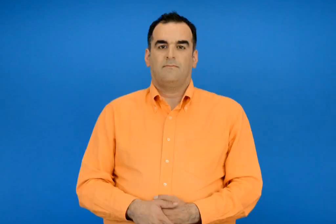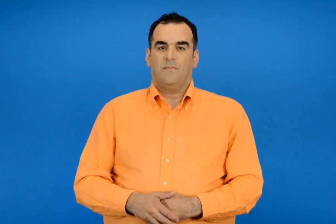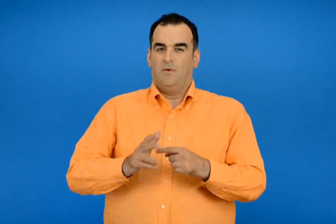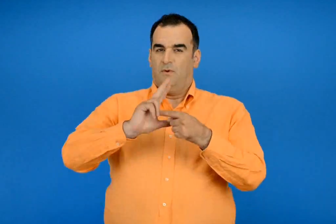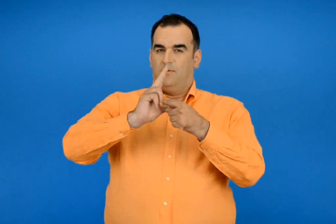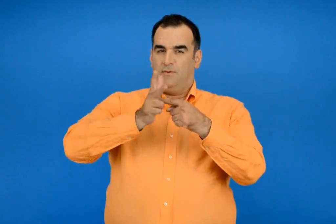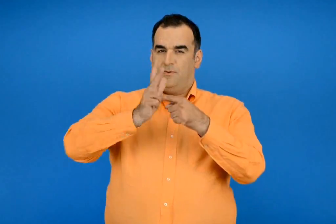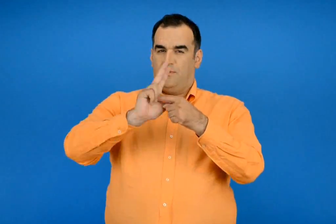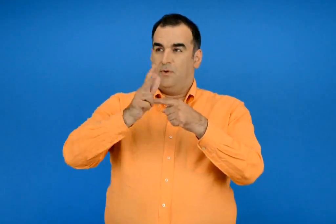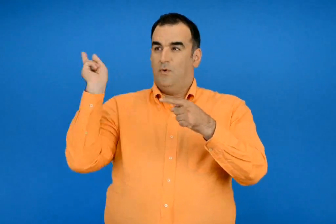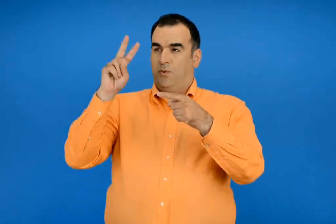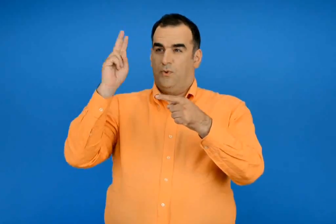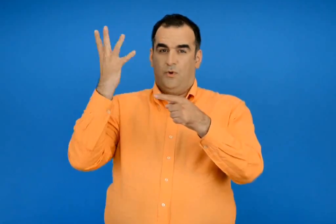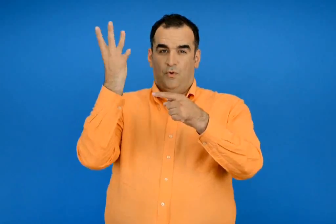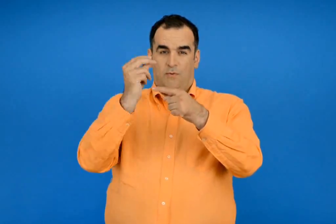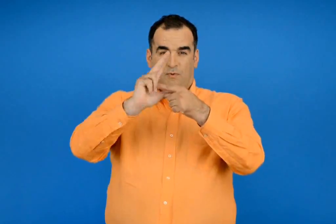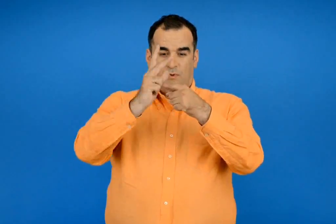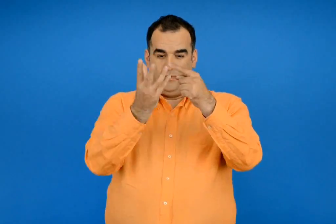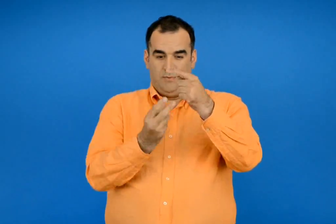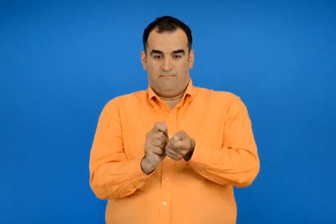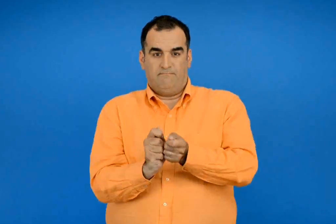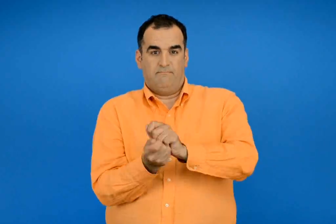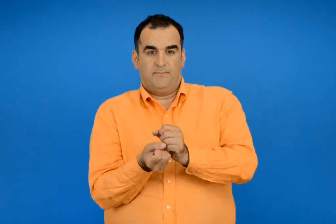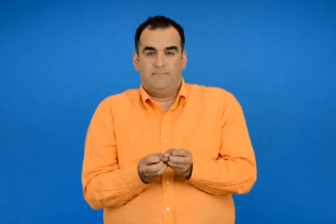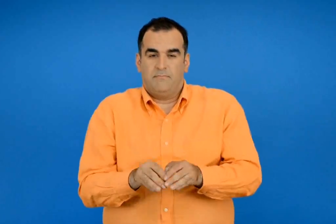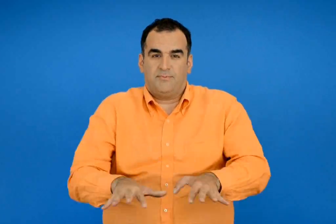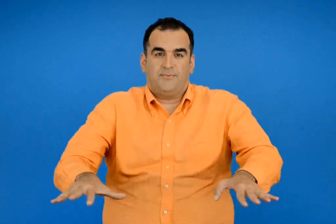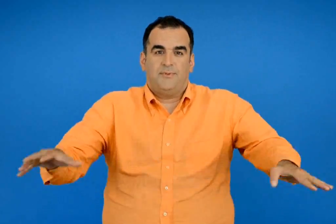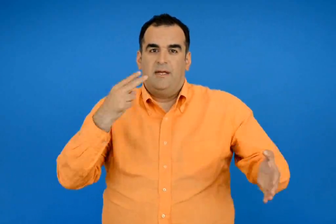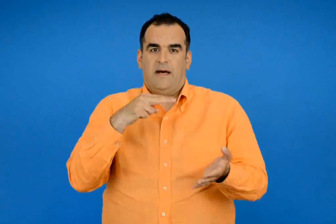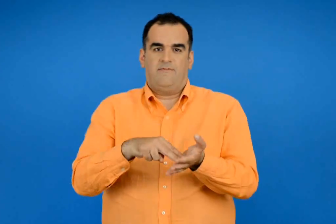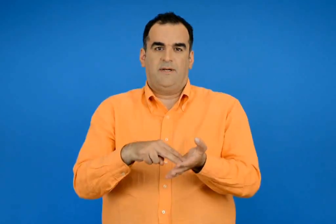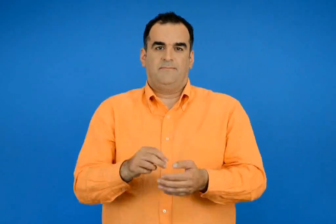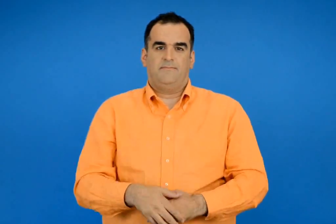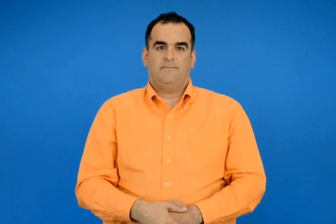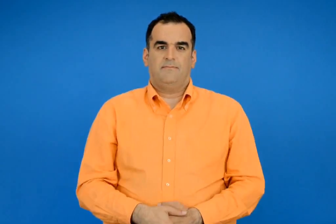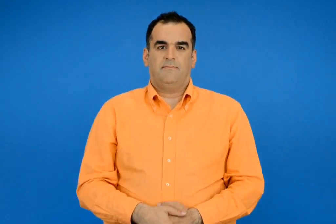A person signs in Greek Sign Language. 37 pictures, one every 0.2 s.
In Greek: οι ανεμογεννήτριες παράγουν ηλεκτρικό ρεύμα
